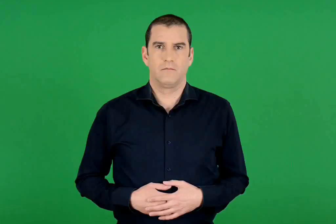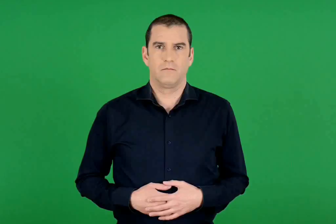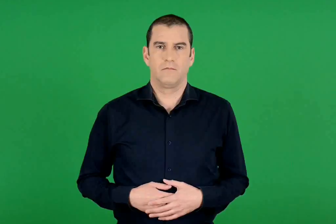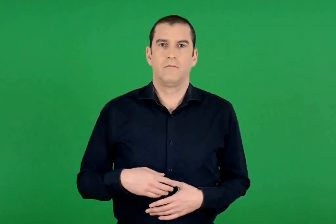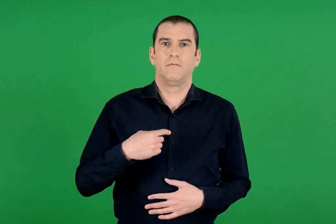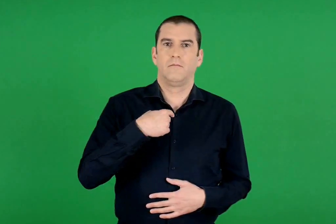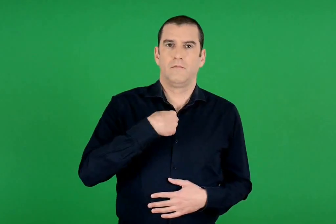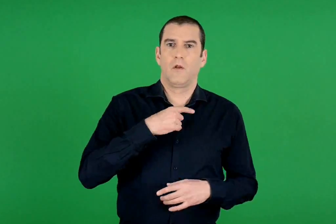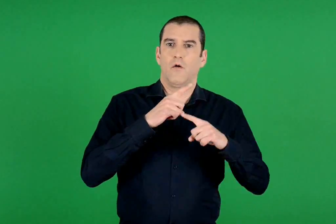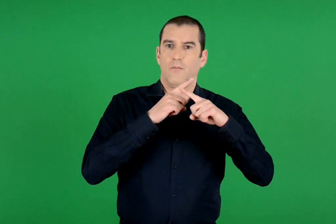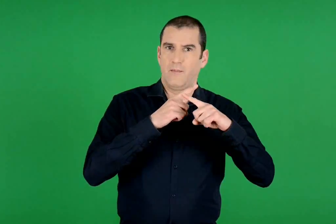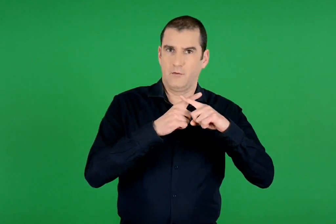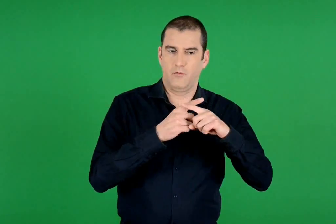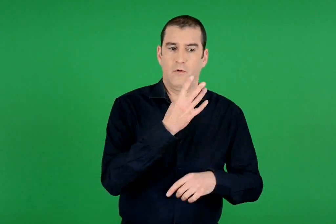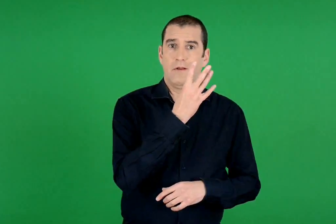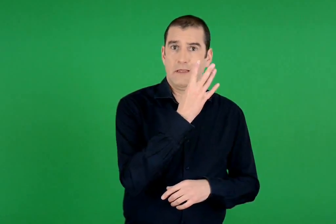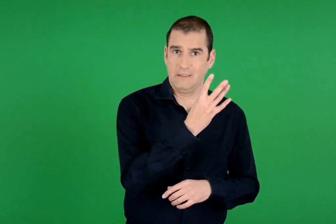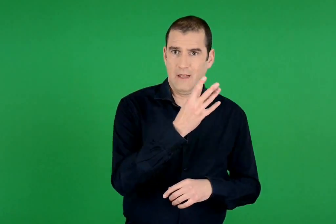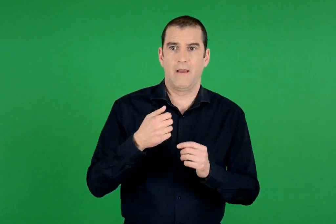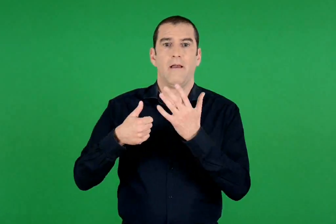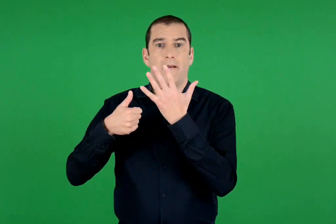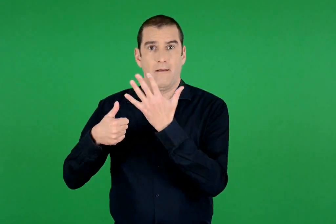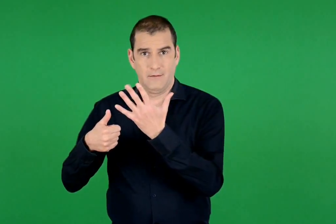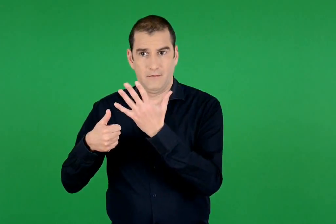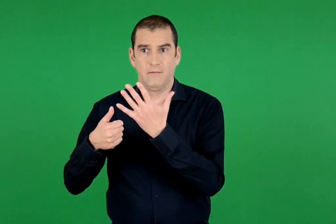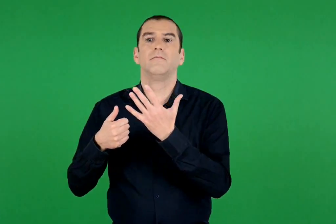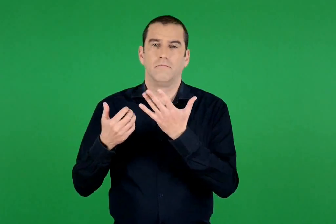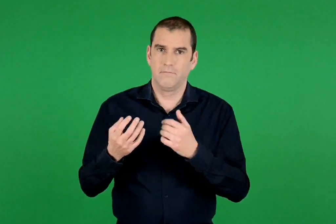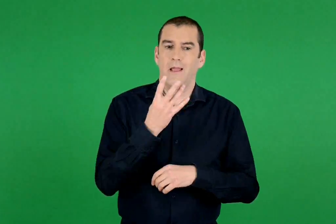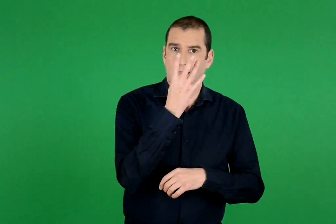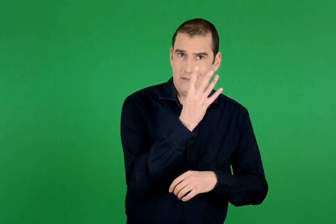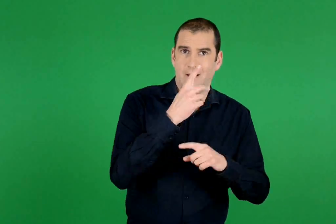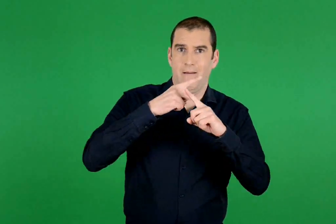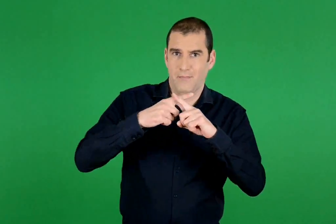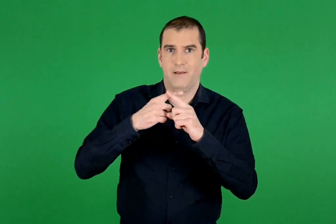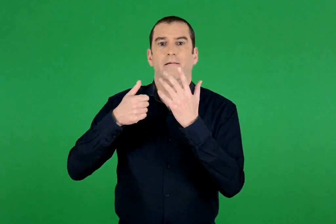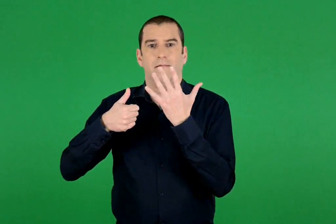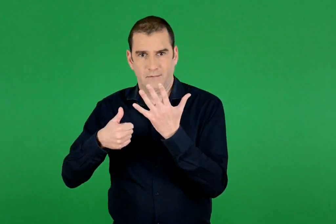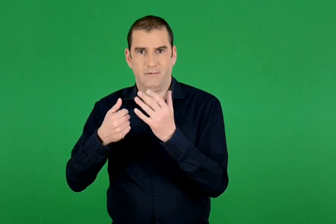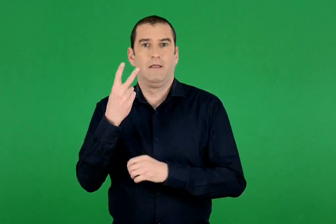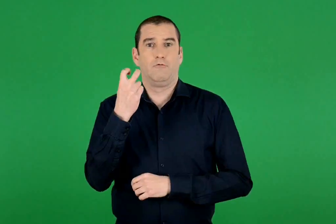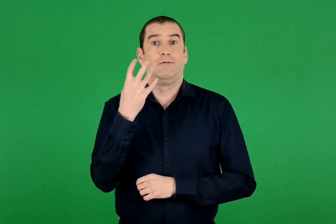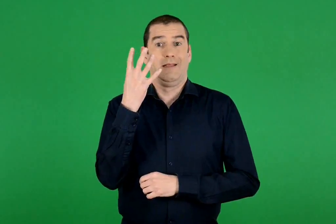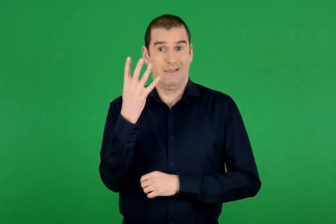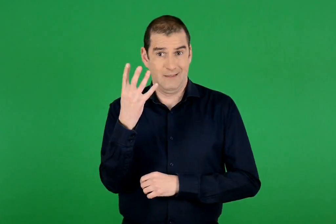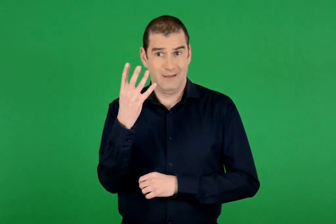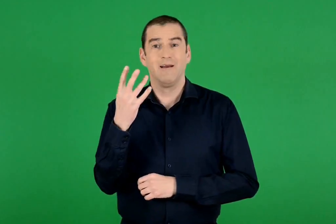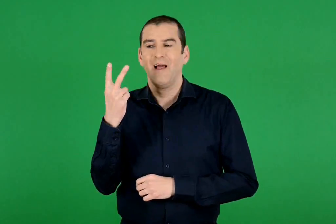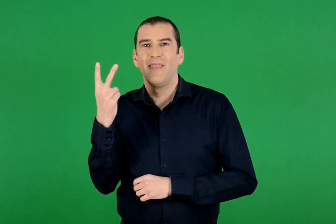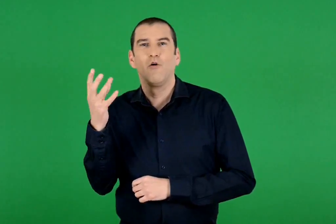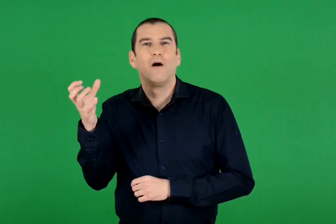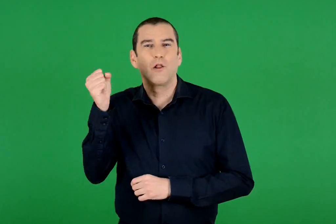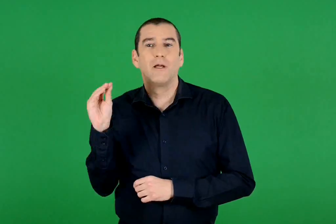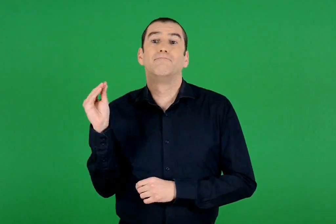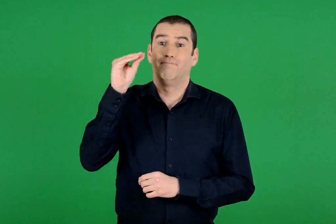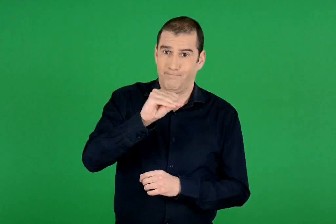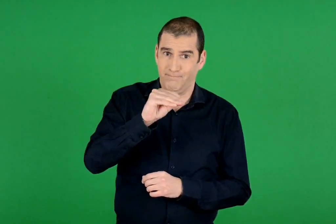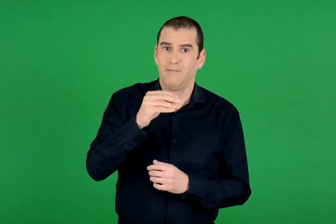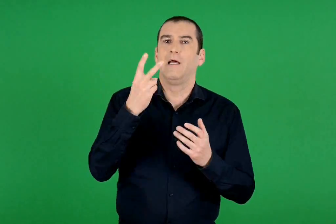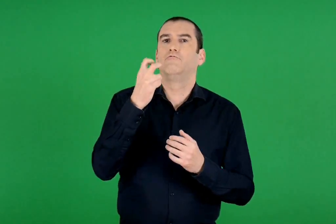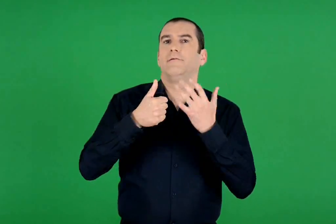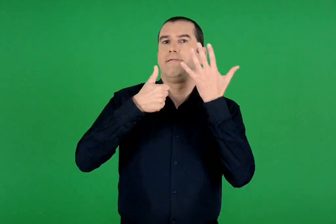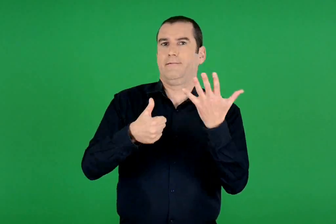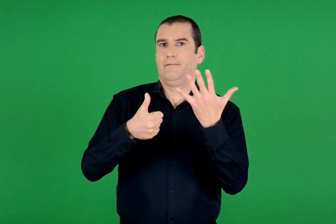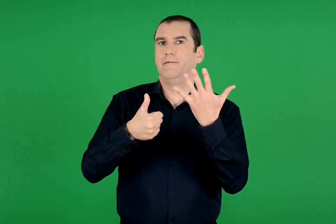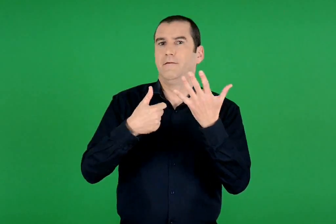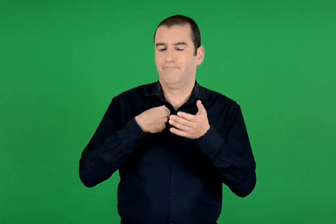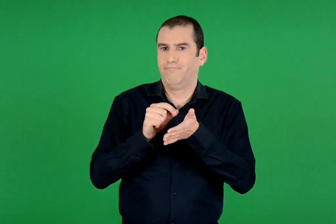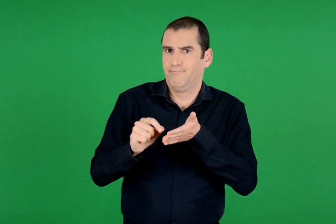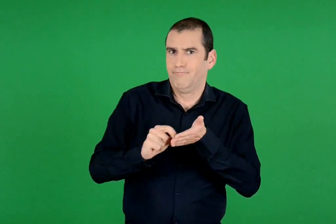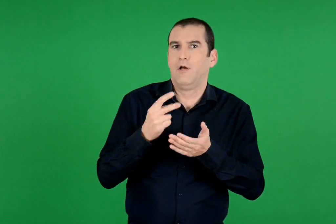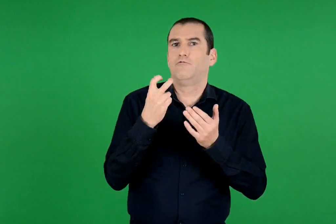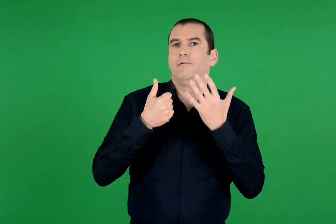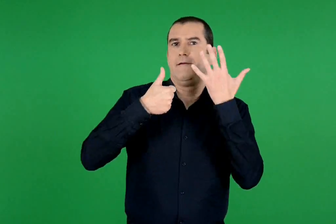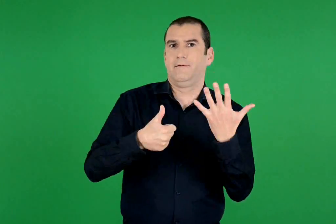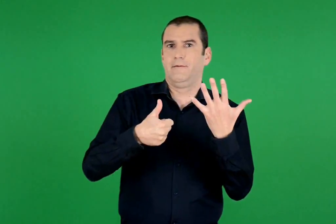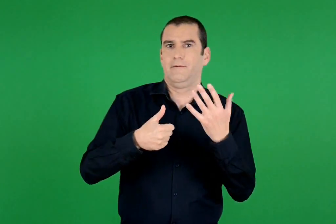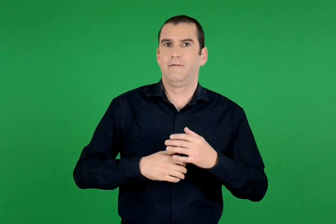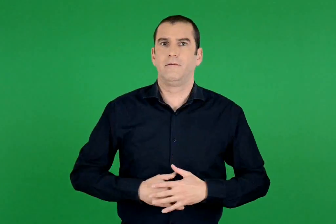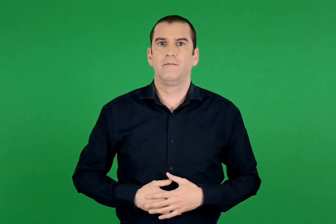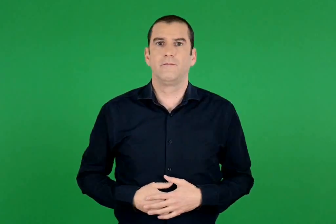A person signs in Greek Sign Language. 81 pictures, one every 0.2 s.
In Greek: πολλαπλασιάζω το 4 επί το 6 4 x 6 = 24. 24 και 2 τα κρατούμενα = 26. γράφω το 26
